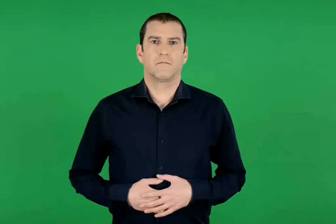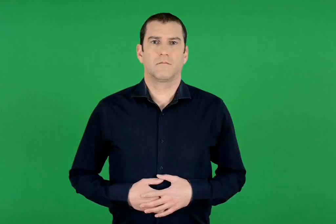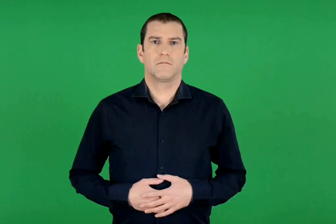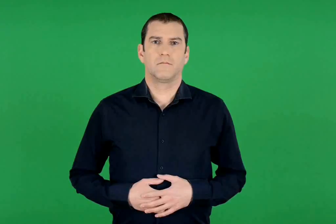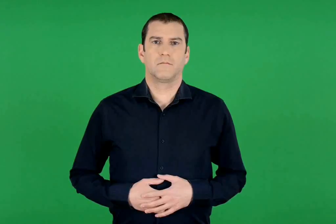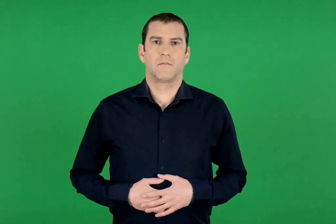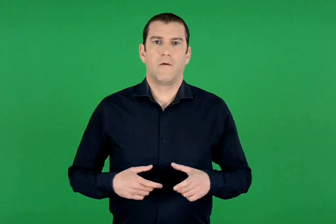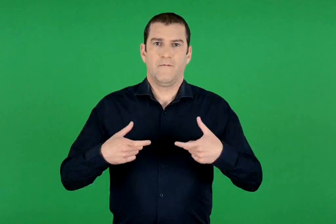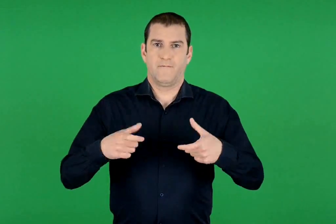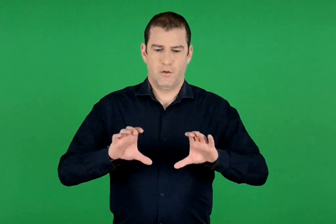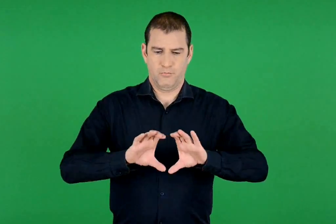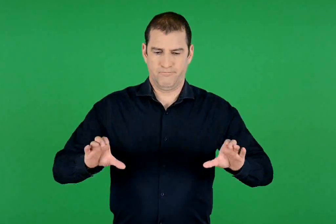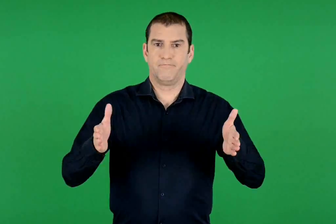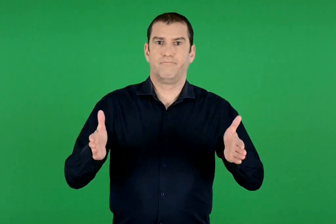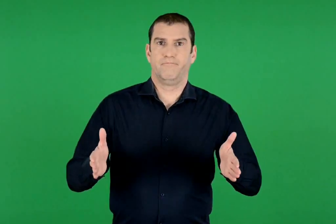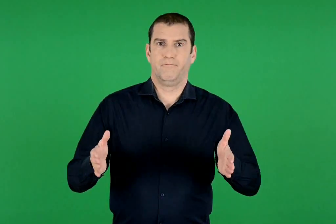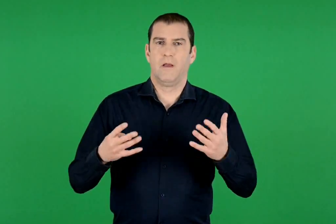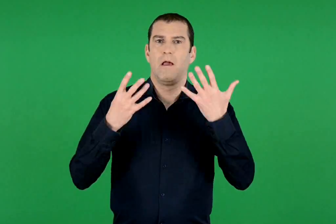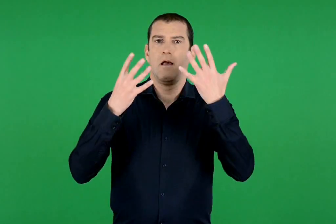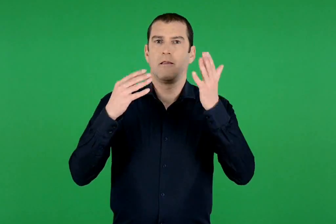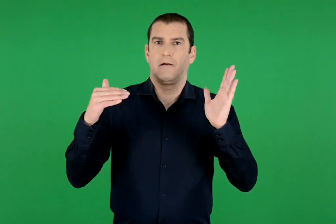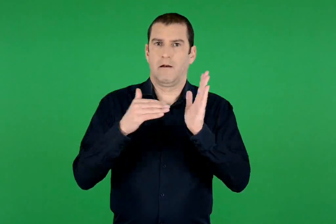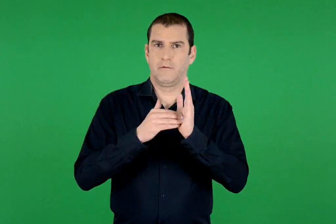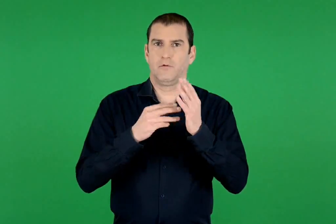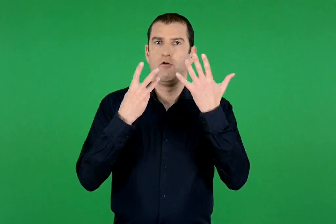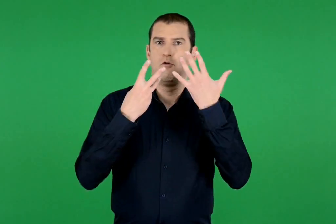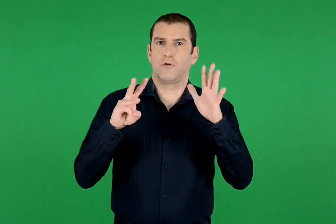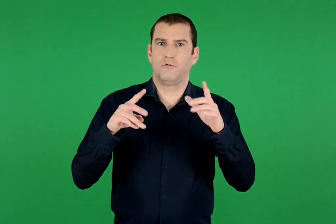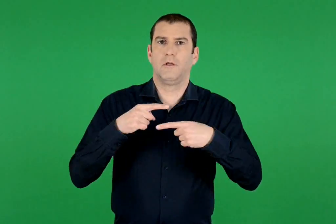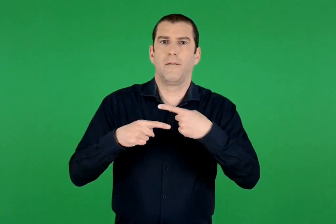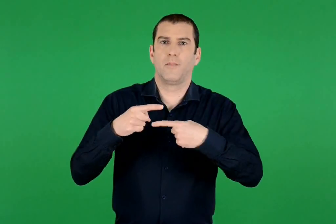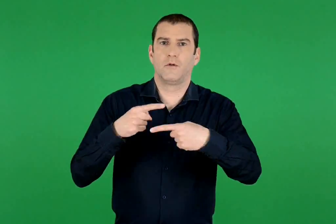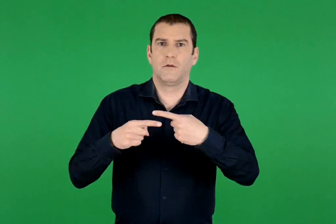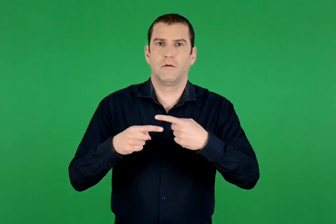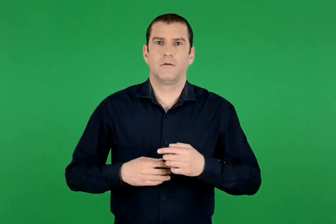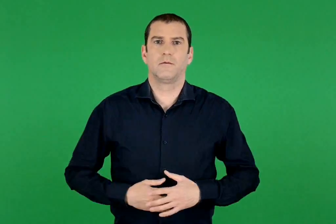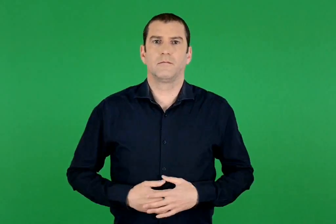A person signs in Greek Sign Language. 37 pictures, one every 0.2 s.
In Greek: βίντεο 9.800 πόντοι
